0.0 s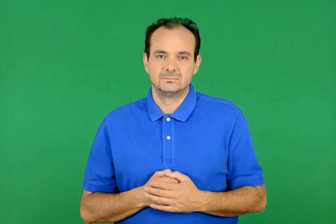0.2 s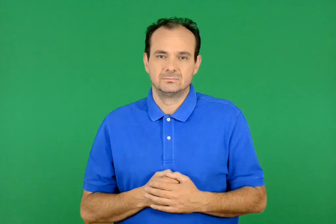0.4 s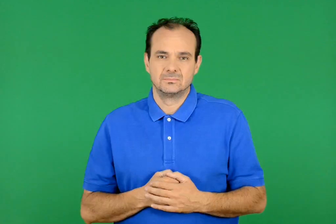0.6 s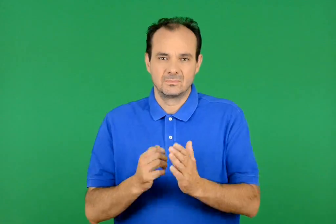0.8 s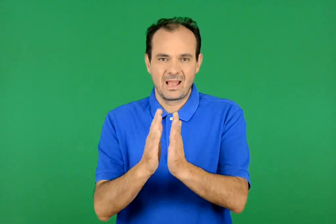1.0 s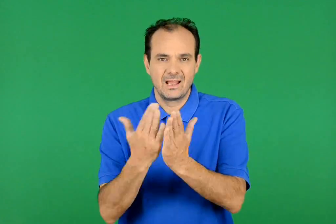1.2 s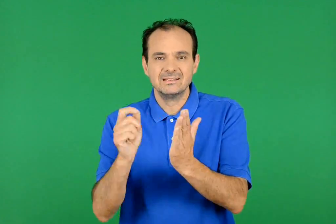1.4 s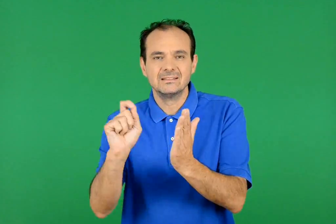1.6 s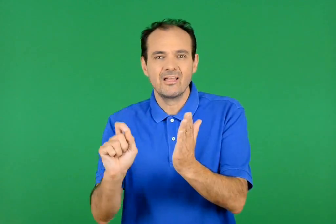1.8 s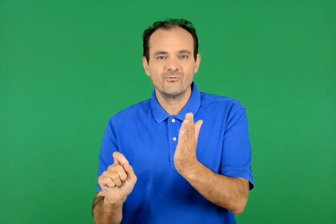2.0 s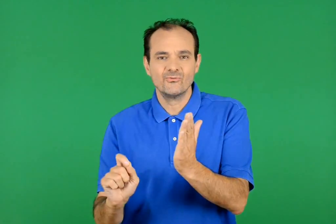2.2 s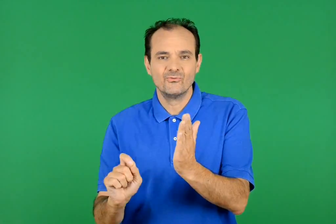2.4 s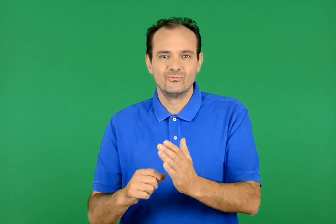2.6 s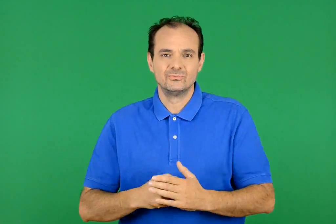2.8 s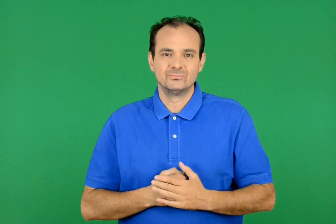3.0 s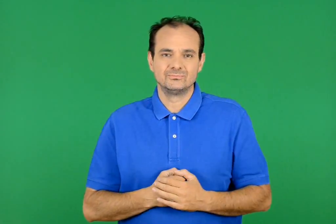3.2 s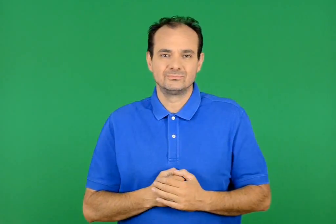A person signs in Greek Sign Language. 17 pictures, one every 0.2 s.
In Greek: τετράδιο
